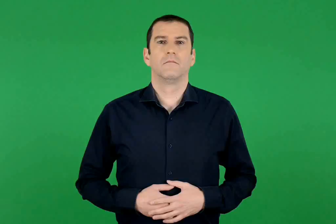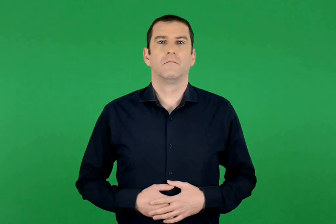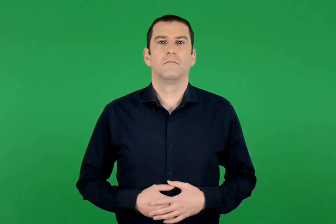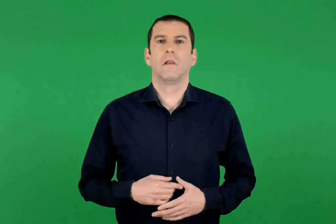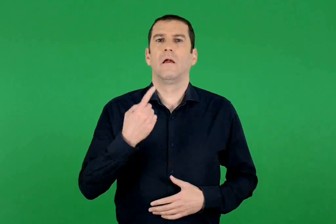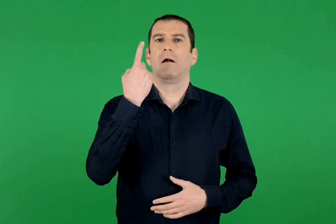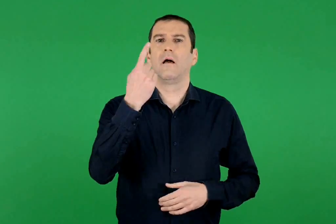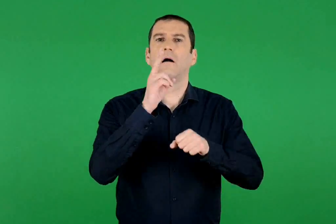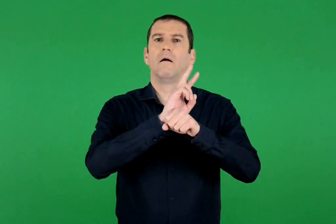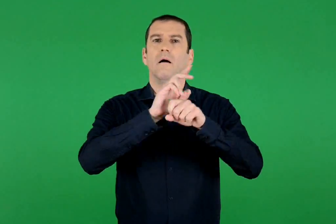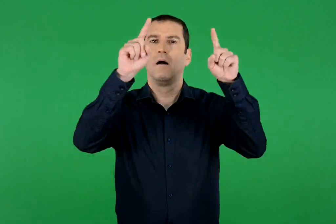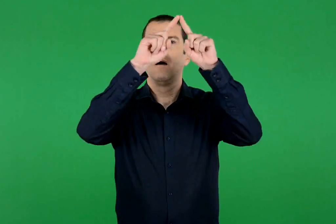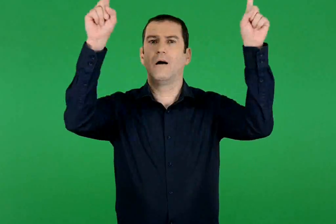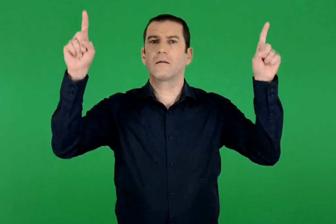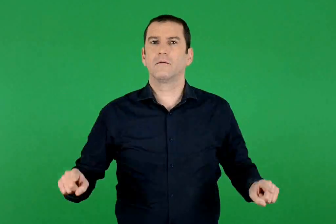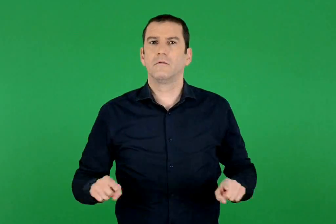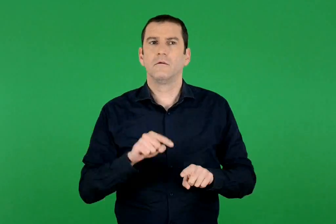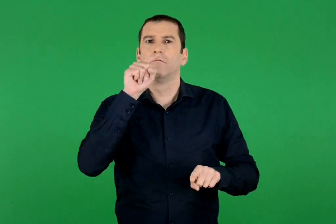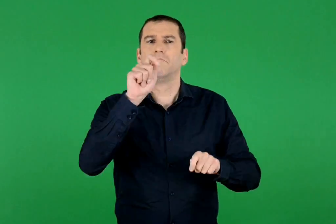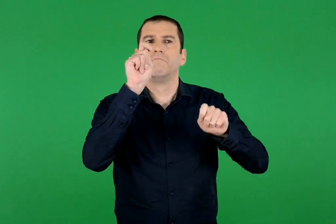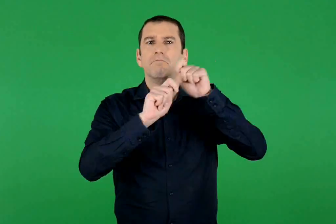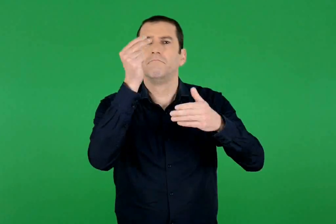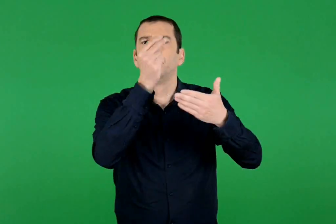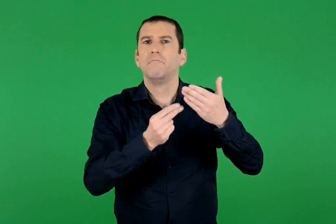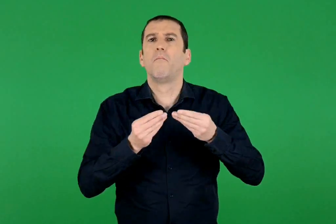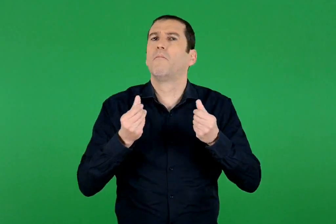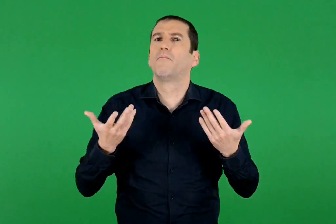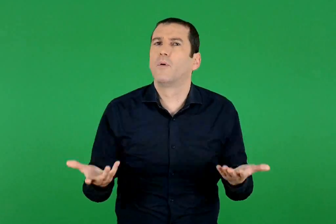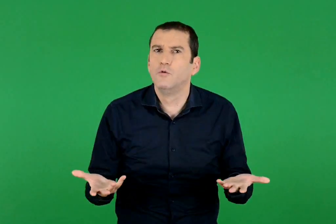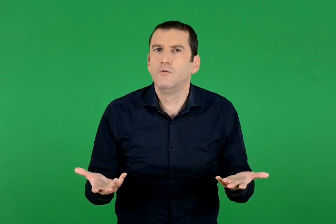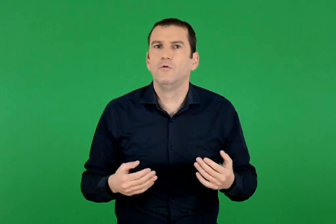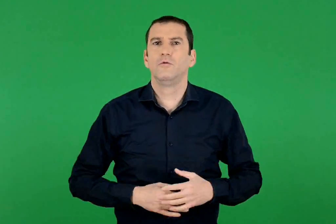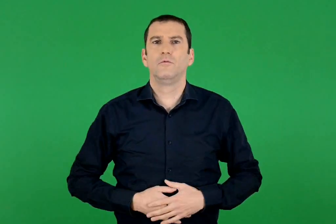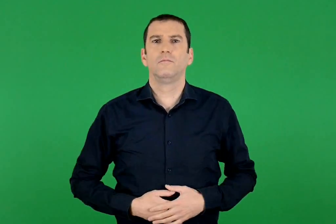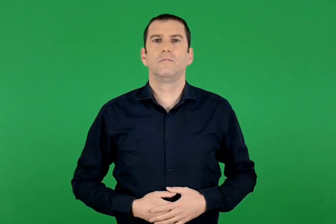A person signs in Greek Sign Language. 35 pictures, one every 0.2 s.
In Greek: πώς κατασκευάζουμε έναν χάρτη ;
